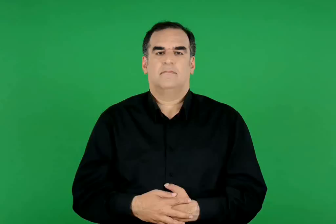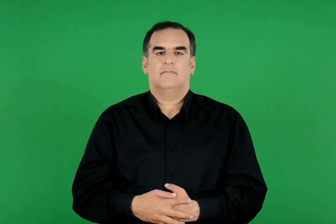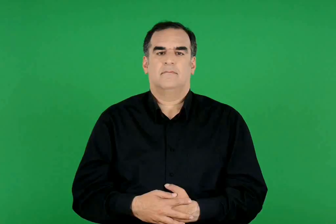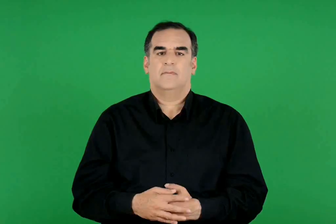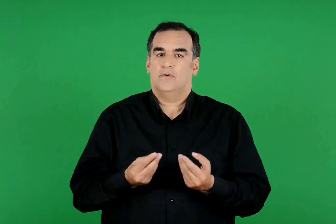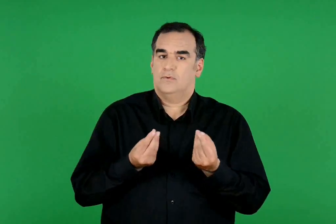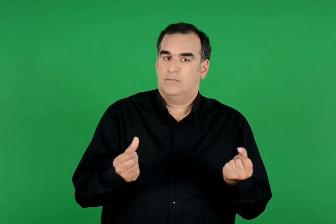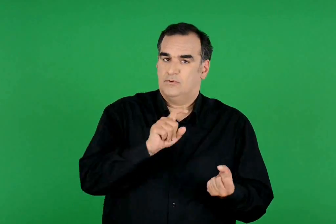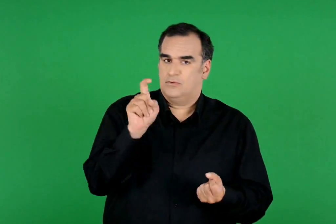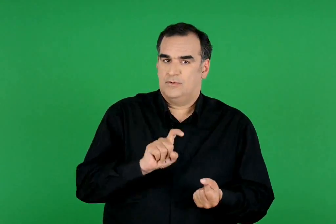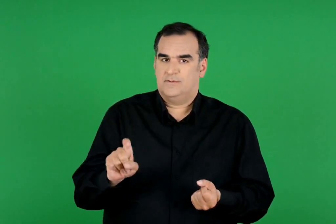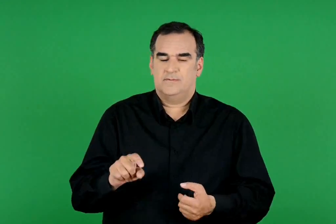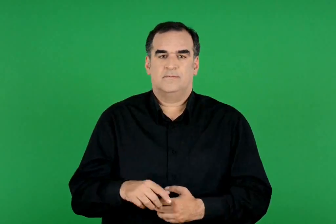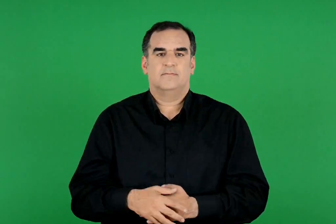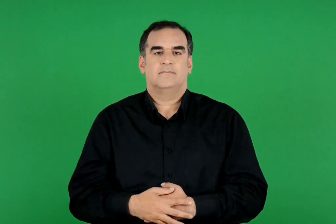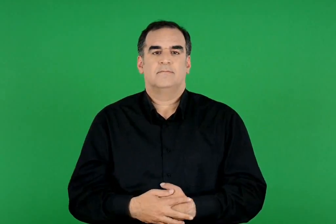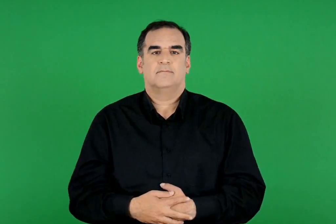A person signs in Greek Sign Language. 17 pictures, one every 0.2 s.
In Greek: τρόπος ζωής
